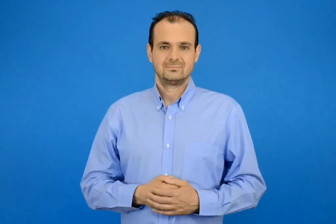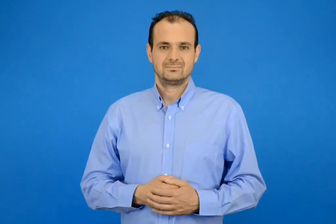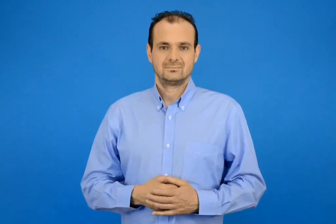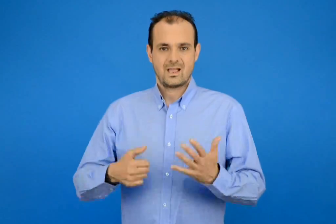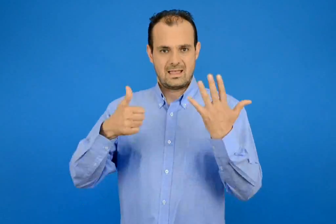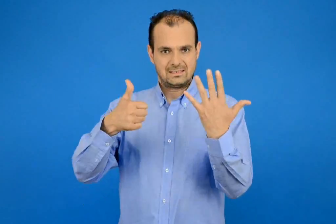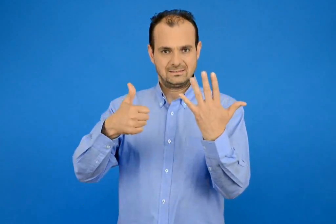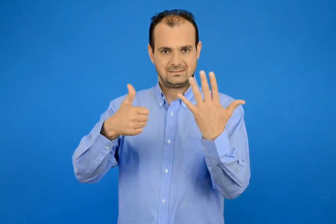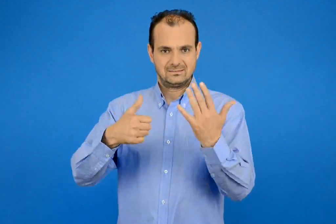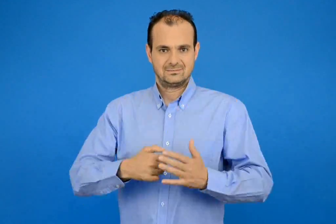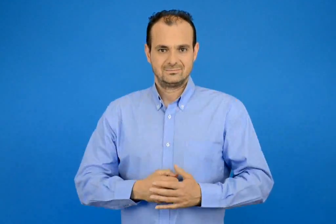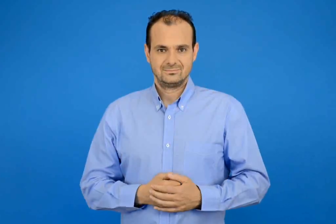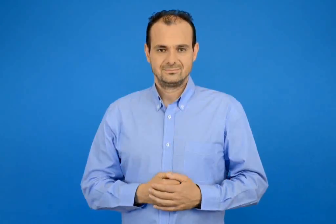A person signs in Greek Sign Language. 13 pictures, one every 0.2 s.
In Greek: έξι
